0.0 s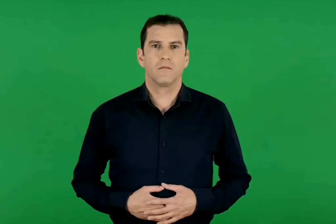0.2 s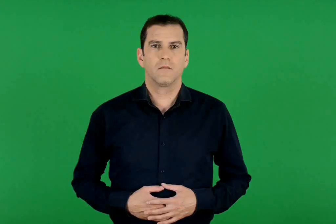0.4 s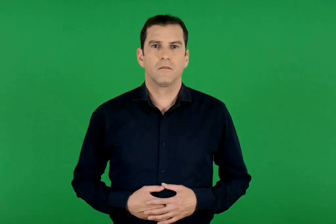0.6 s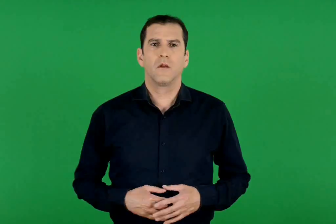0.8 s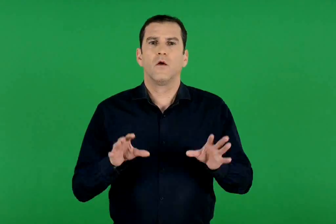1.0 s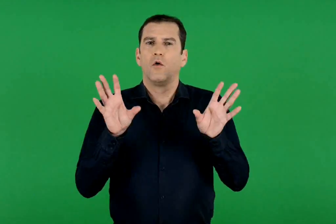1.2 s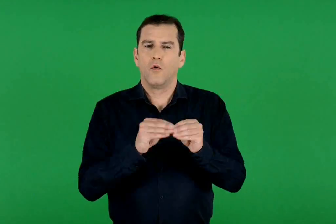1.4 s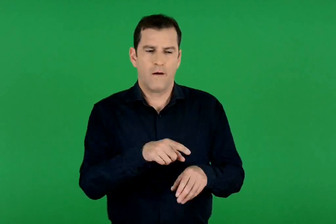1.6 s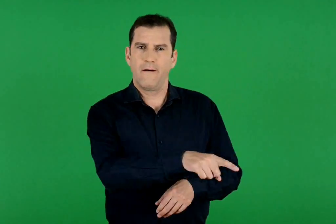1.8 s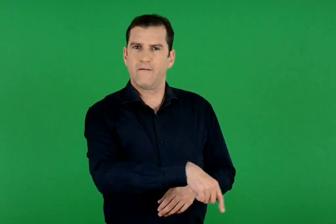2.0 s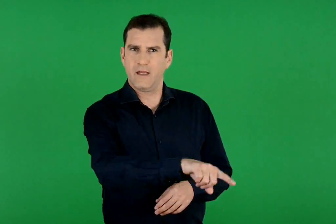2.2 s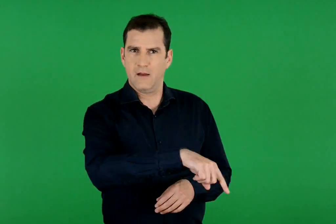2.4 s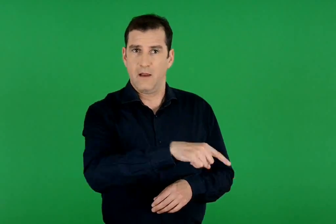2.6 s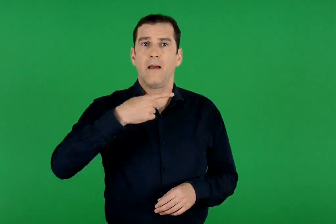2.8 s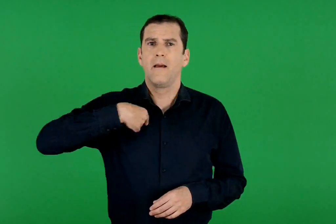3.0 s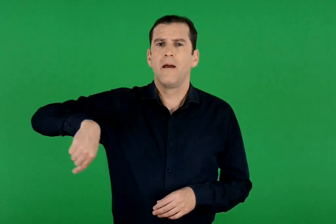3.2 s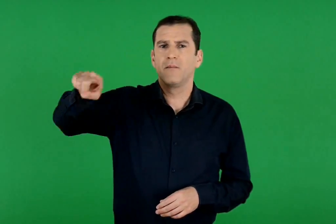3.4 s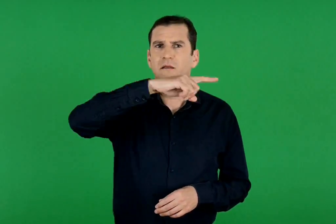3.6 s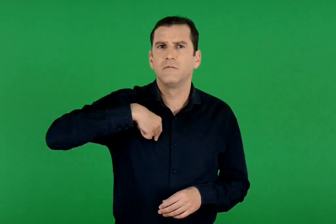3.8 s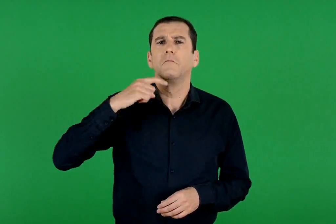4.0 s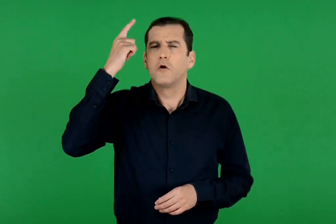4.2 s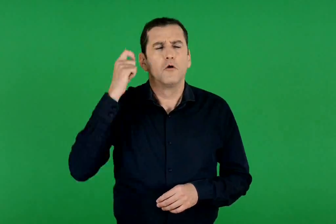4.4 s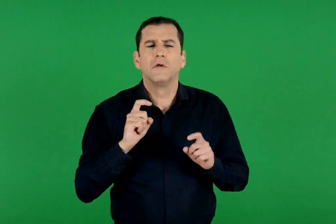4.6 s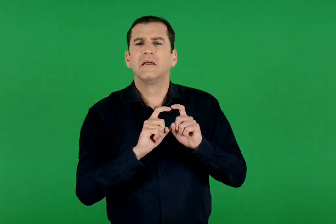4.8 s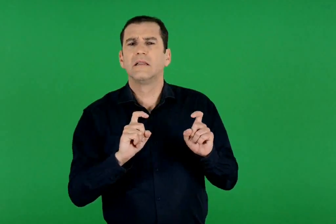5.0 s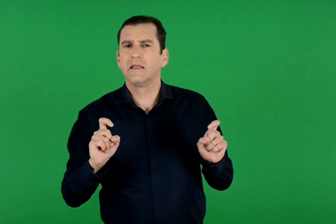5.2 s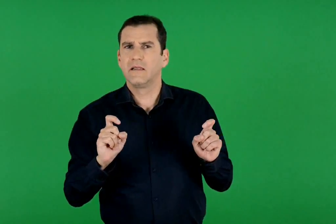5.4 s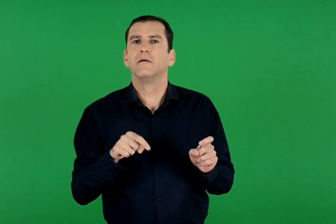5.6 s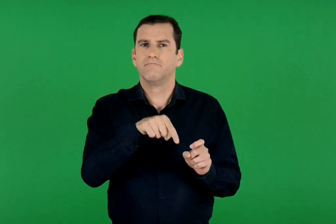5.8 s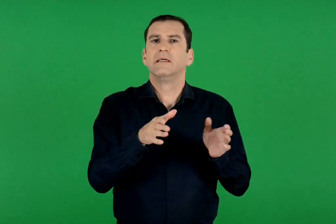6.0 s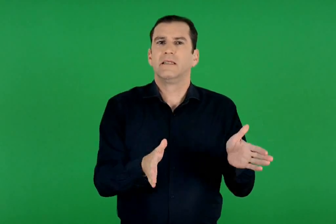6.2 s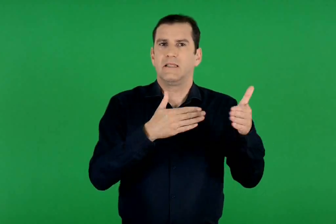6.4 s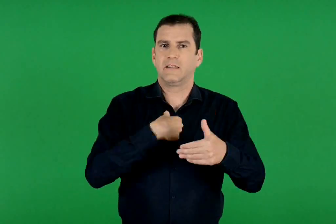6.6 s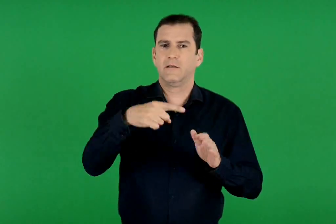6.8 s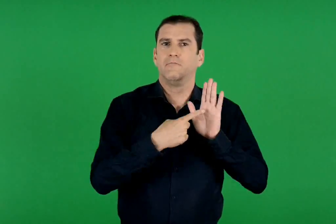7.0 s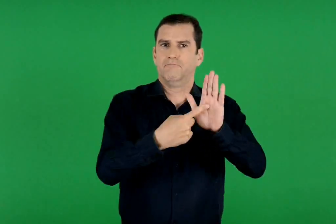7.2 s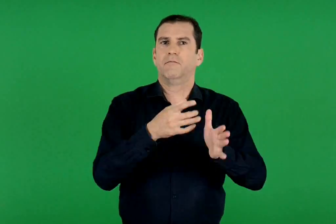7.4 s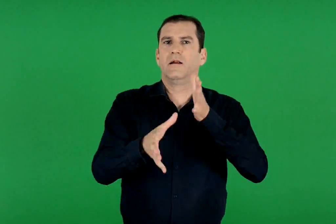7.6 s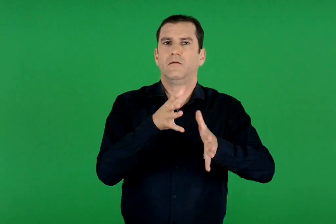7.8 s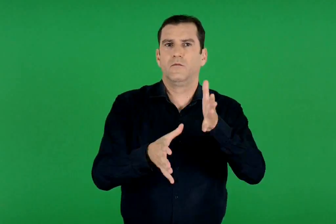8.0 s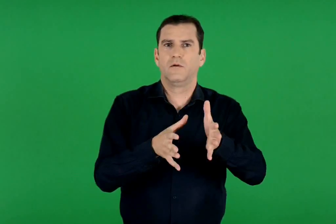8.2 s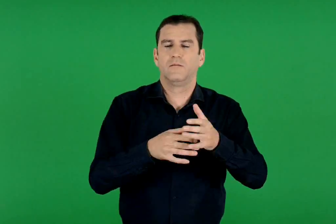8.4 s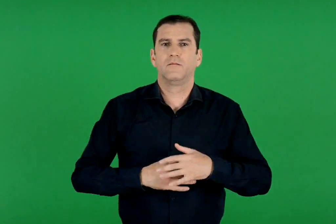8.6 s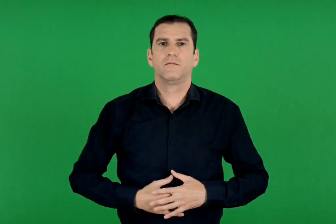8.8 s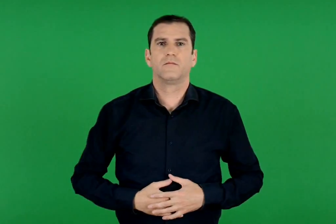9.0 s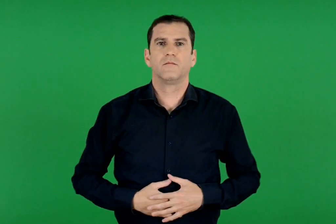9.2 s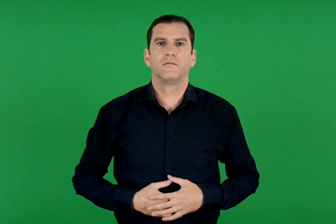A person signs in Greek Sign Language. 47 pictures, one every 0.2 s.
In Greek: ανακοινώνουμε στην τάξη τι γνωρίζουμε για αυτά
